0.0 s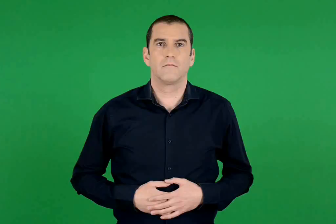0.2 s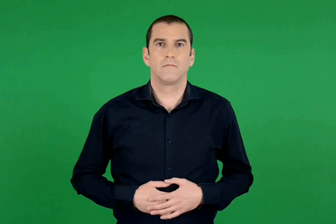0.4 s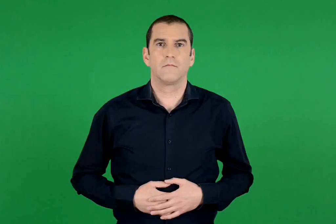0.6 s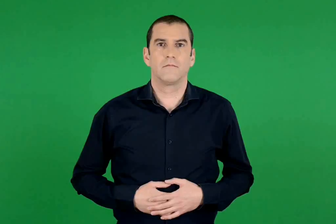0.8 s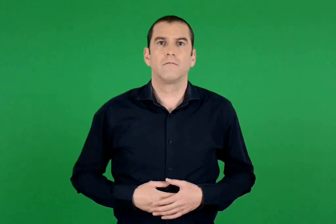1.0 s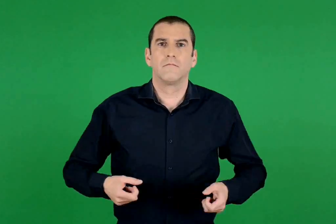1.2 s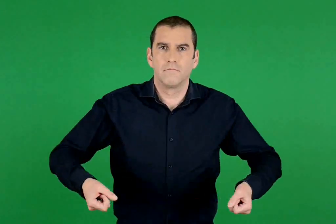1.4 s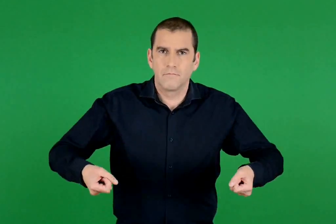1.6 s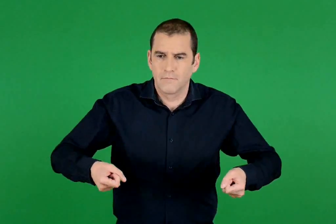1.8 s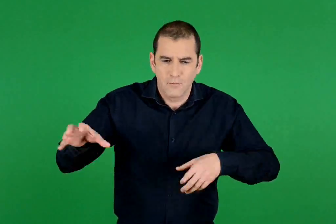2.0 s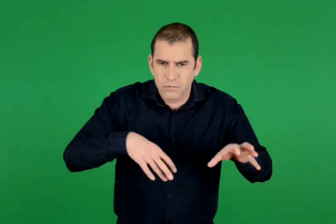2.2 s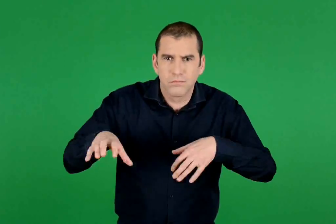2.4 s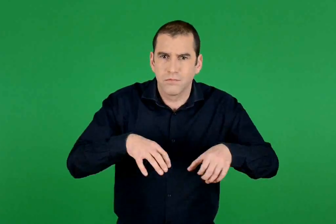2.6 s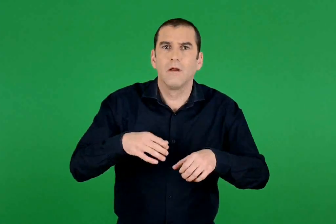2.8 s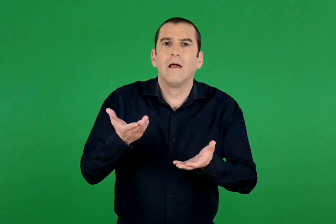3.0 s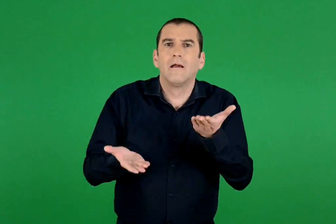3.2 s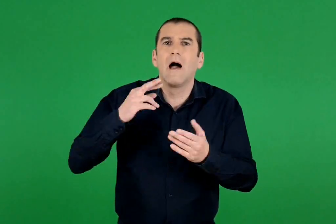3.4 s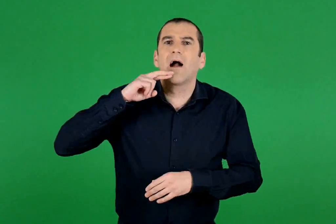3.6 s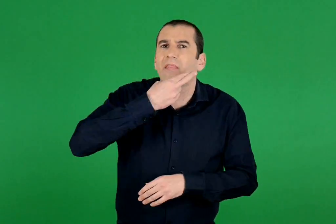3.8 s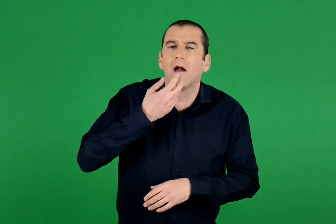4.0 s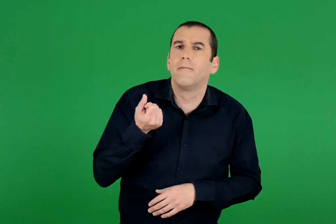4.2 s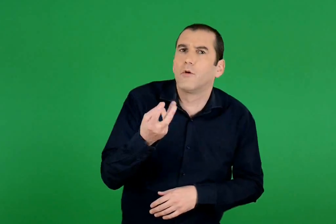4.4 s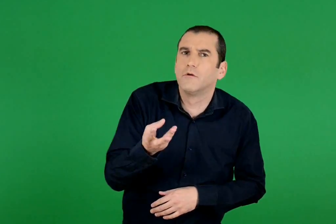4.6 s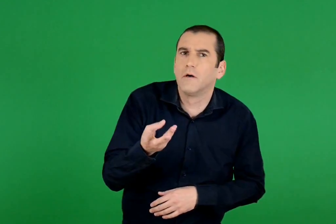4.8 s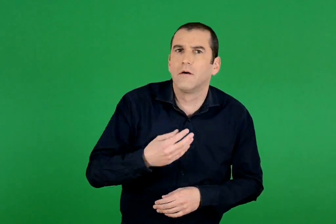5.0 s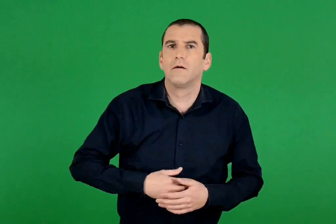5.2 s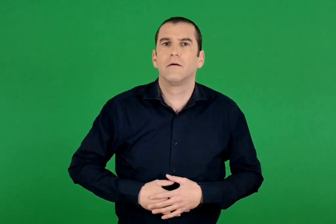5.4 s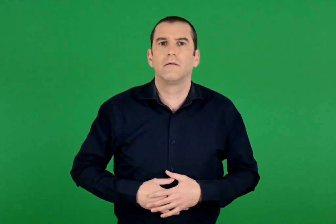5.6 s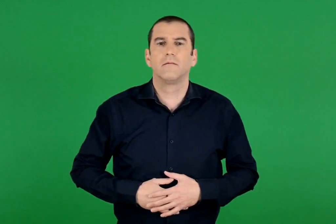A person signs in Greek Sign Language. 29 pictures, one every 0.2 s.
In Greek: πόσα κιλά αχλάδια μάζεψε ;
